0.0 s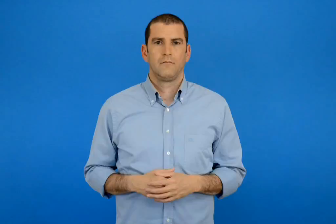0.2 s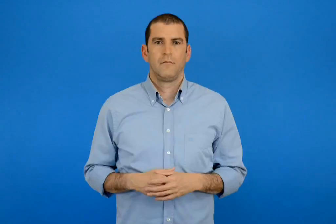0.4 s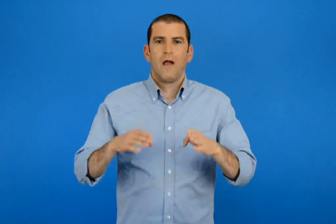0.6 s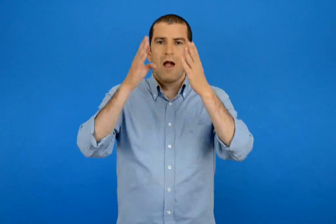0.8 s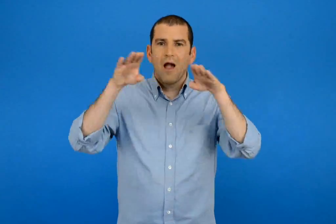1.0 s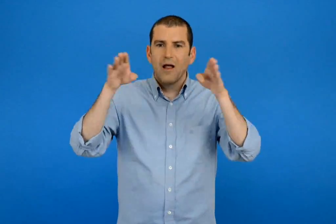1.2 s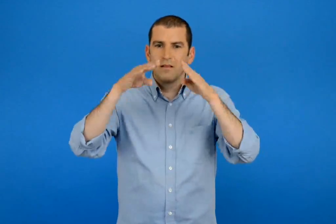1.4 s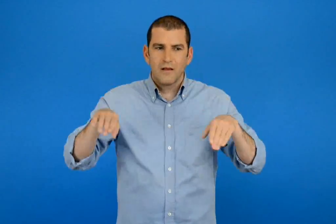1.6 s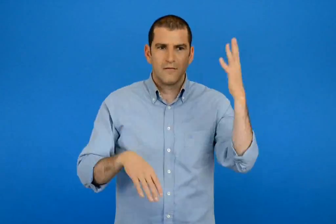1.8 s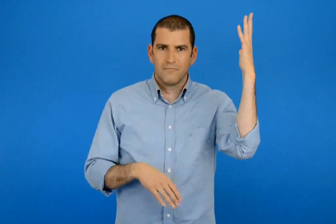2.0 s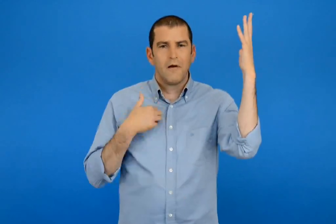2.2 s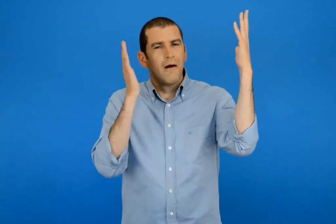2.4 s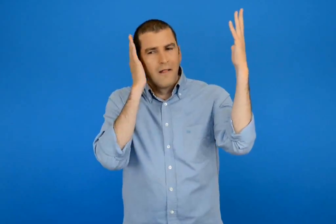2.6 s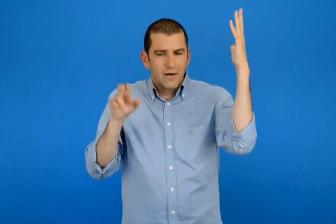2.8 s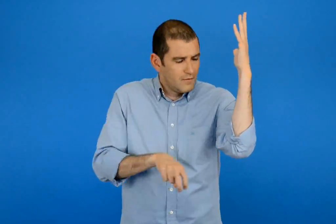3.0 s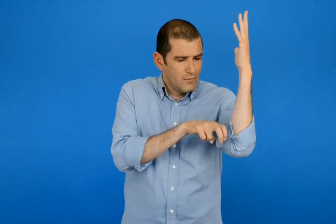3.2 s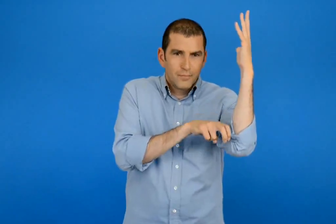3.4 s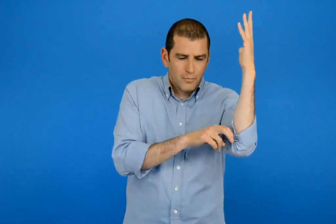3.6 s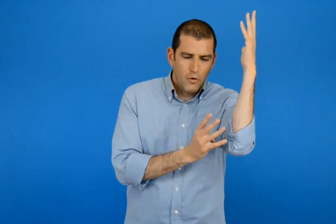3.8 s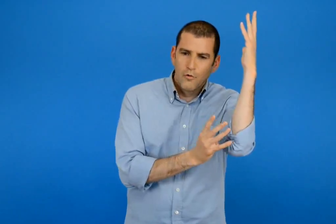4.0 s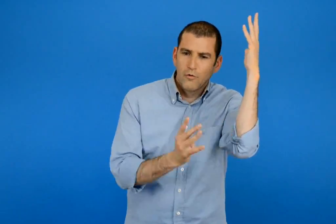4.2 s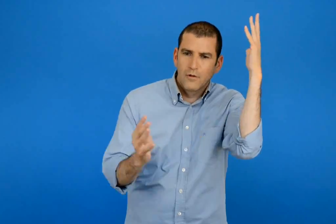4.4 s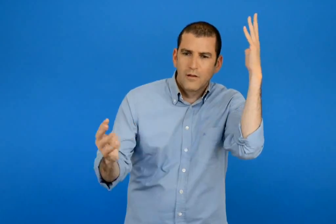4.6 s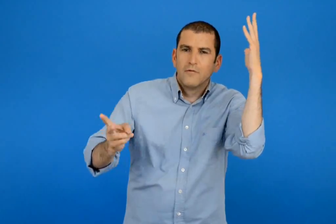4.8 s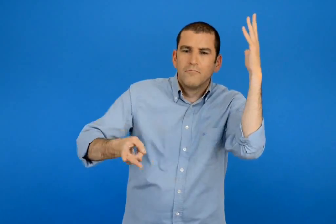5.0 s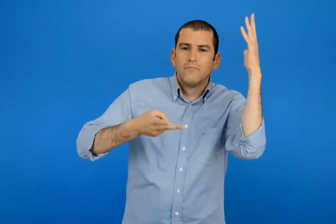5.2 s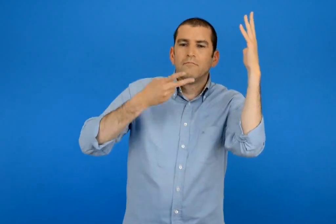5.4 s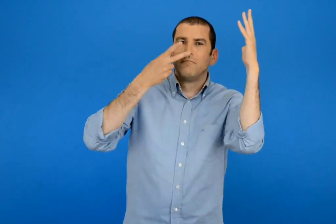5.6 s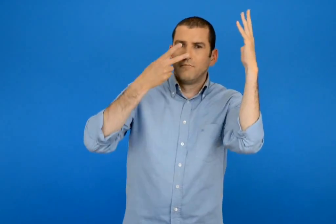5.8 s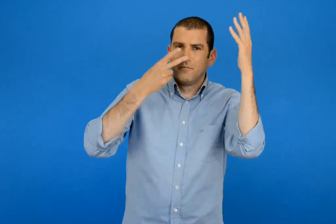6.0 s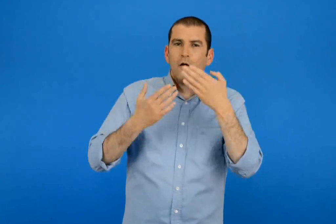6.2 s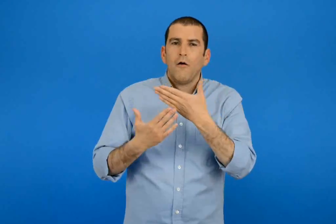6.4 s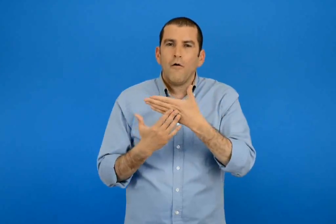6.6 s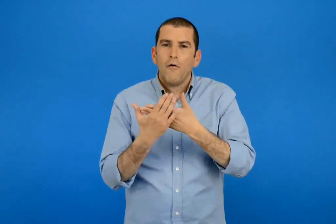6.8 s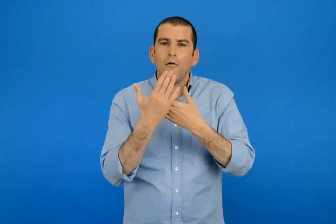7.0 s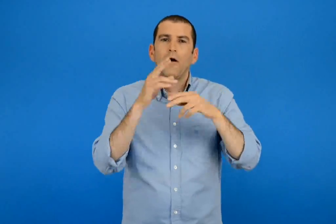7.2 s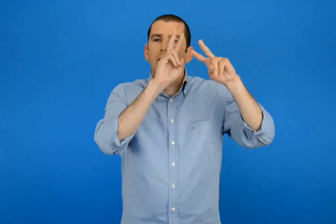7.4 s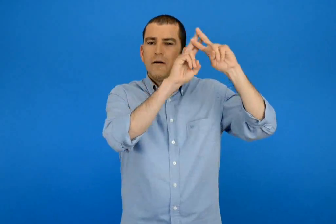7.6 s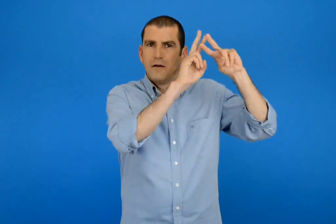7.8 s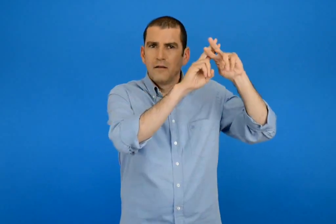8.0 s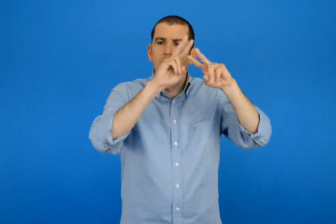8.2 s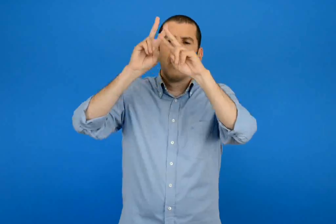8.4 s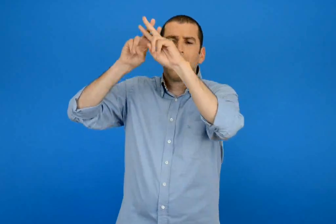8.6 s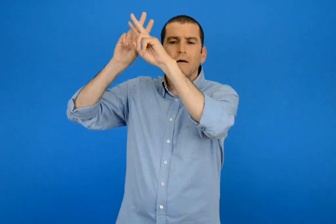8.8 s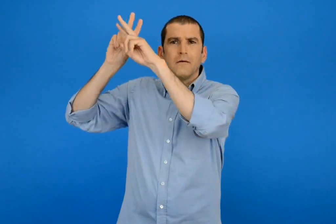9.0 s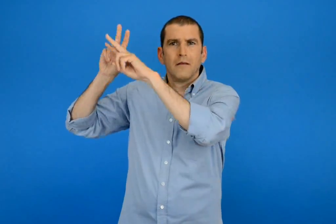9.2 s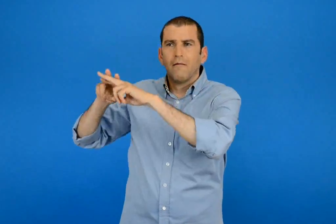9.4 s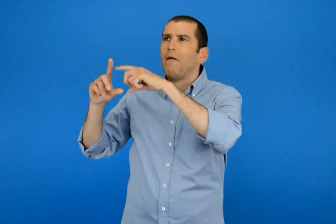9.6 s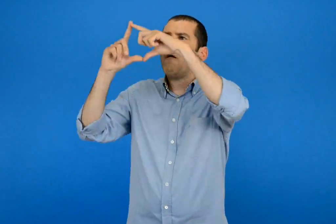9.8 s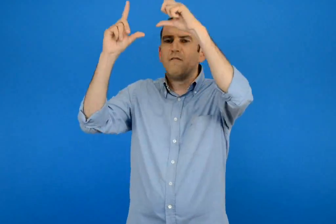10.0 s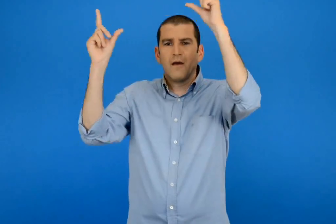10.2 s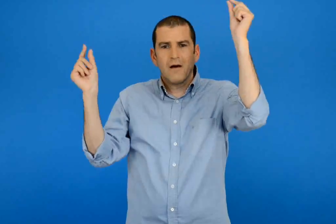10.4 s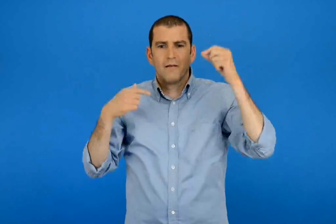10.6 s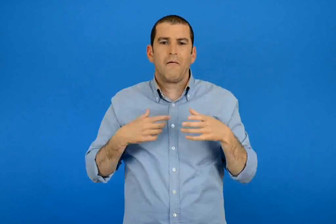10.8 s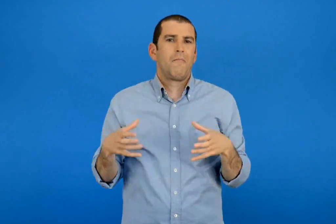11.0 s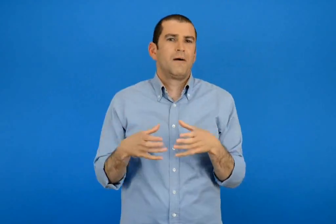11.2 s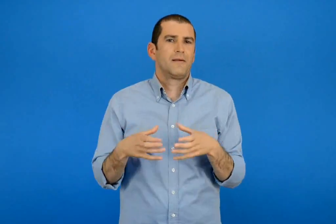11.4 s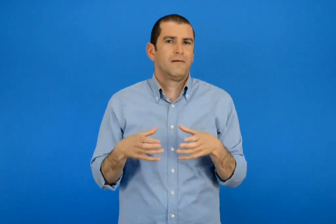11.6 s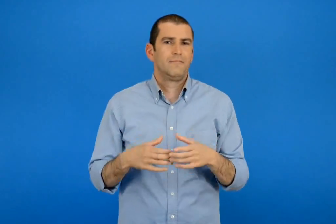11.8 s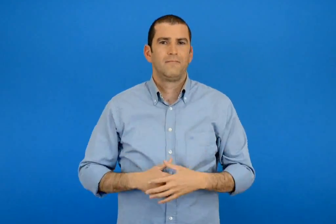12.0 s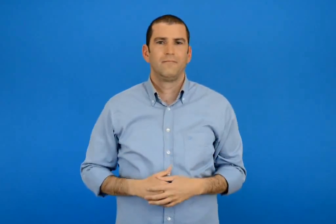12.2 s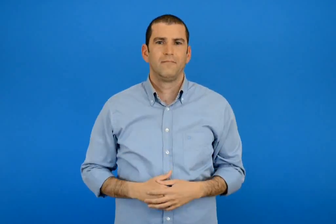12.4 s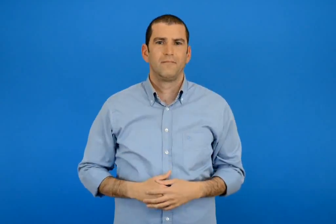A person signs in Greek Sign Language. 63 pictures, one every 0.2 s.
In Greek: κρεβάτι έχω τα ελατά και μόσκο το χορτάρι έχω την πουλιά συντροφιά τα άστρι και το φεγγάρι
